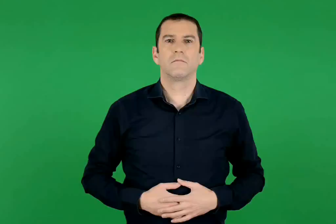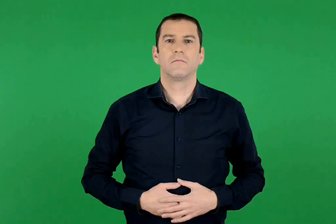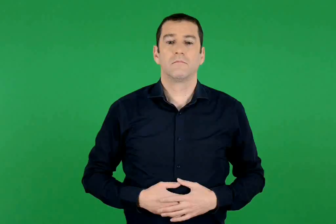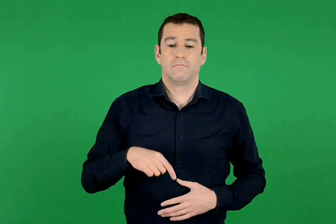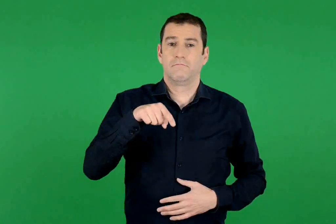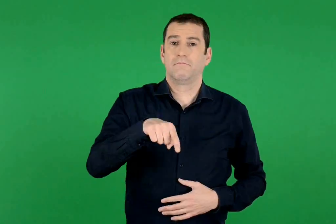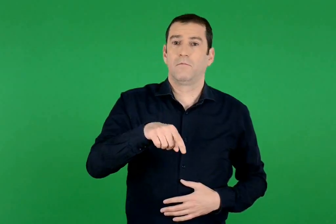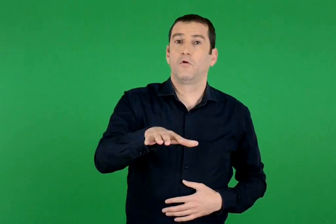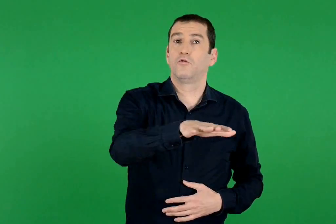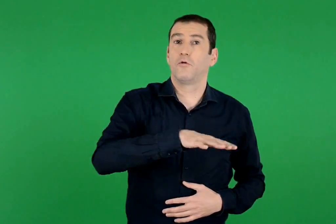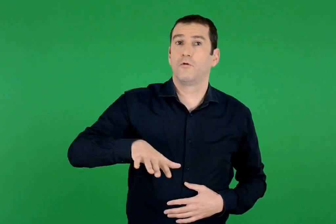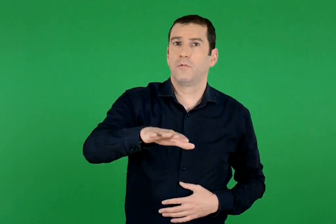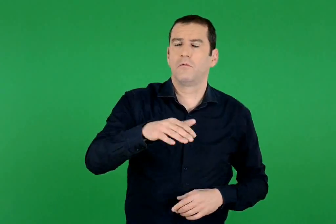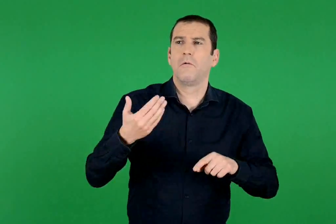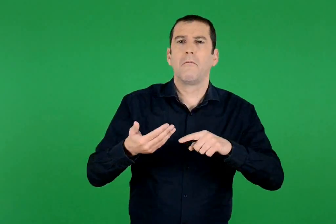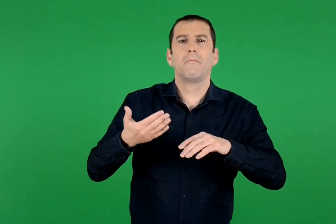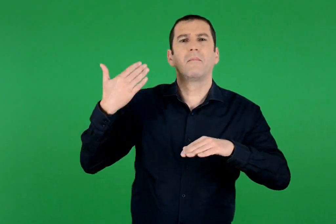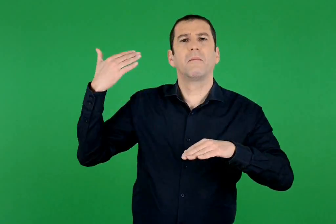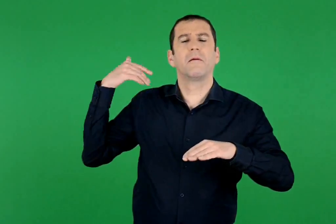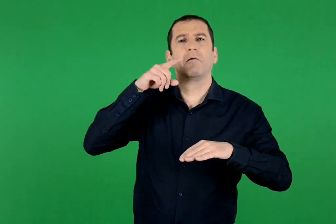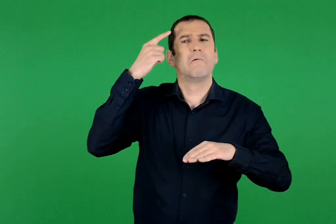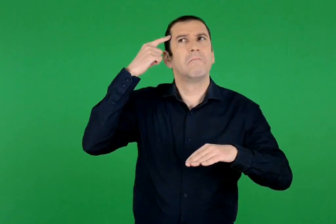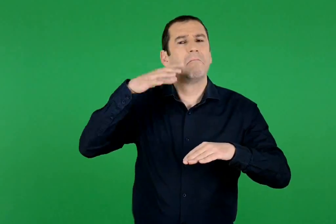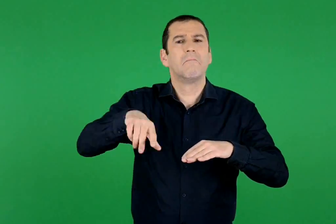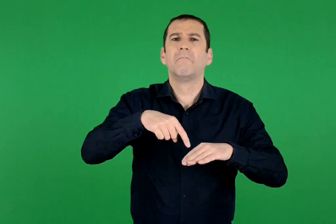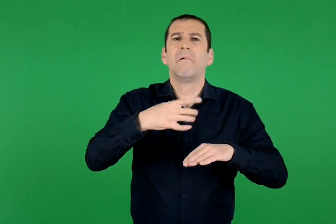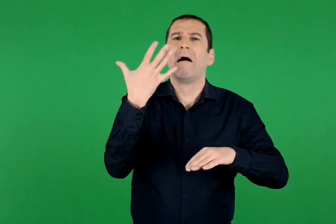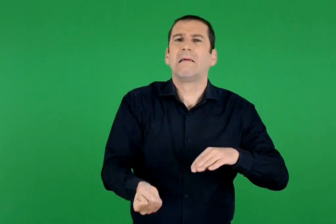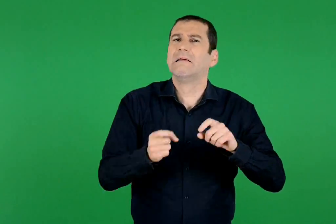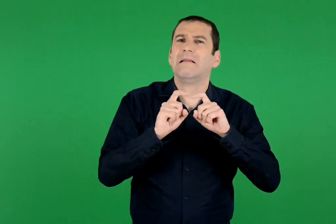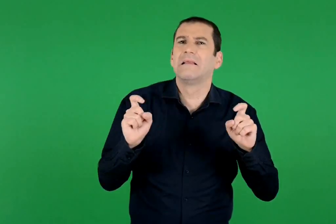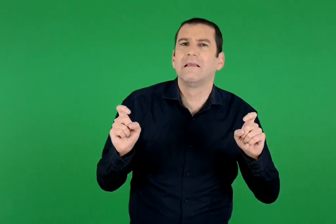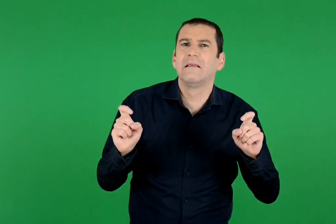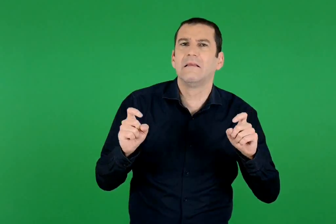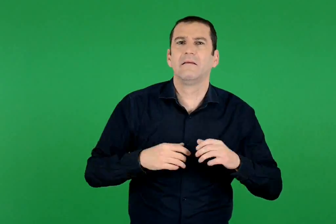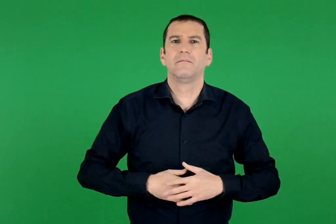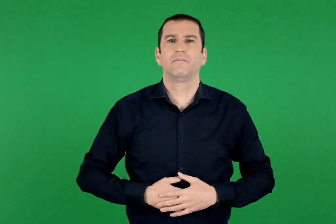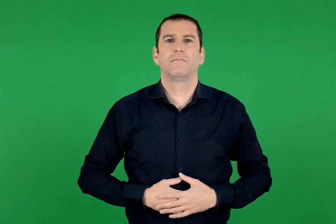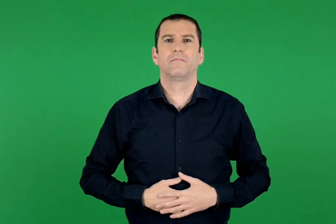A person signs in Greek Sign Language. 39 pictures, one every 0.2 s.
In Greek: τι να υπήρχε , άραγε , πριν στον τόπο αυτό ;
